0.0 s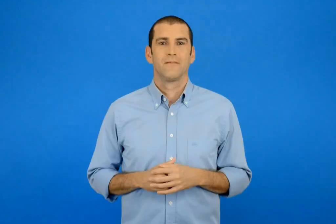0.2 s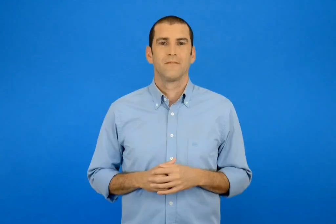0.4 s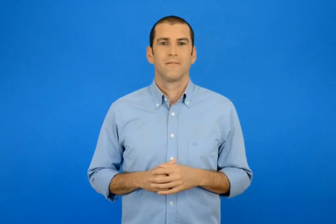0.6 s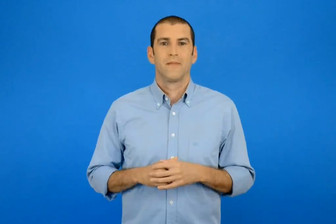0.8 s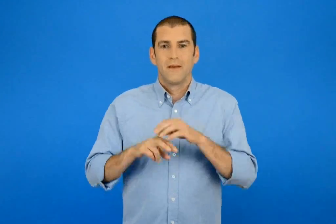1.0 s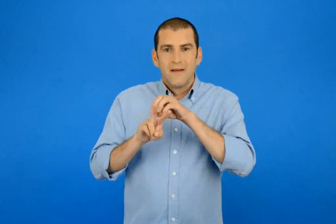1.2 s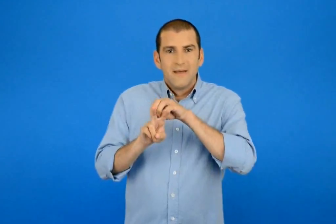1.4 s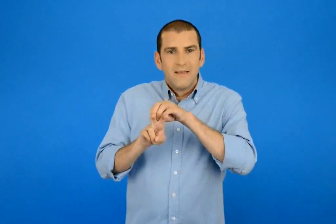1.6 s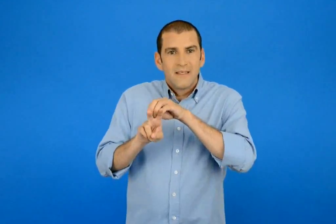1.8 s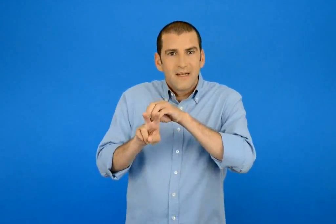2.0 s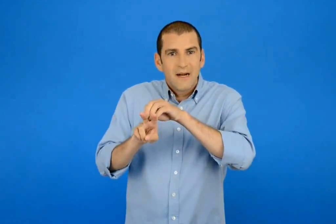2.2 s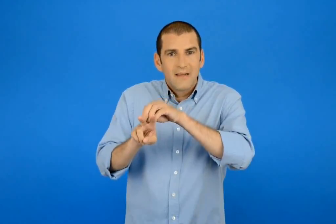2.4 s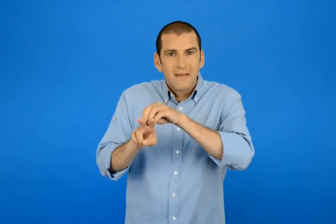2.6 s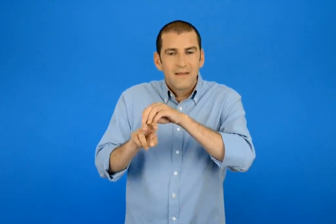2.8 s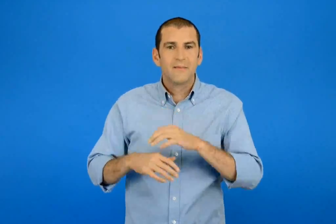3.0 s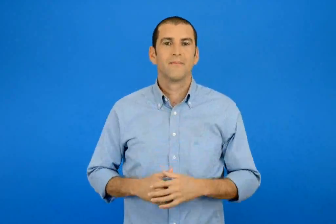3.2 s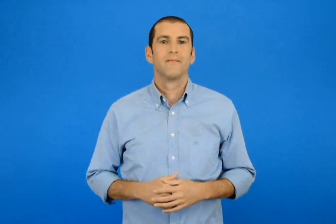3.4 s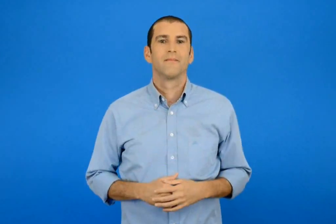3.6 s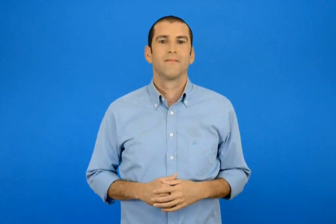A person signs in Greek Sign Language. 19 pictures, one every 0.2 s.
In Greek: το σαλιγκάρι
